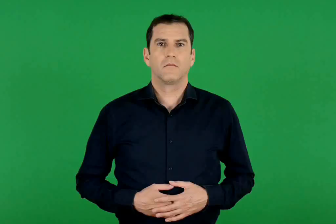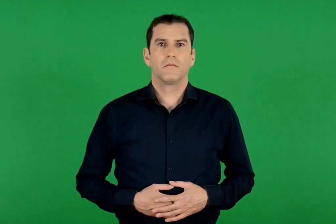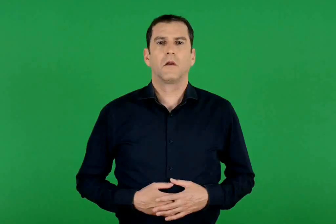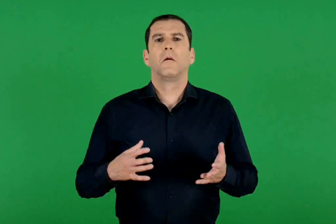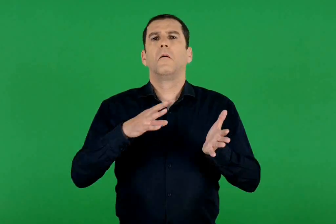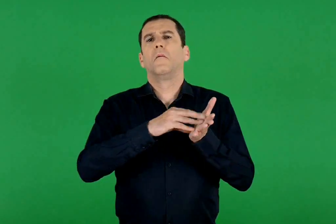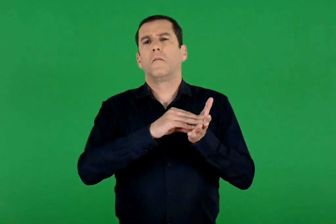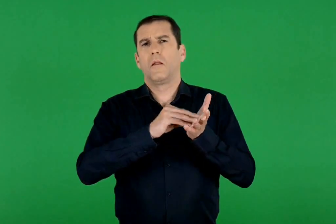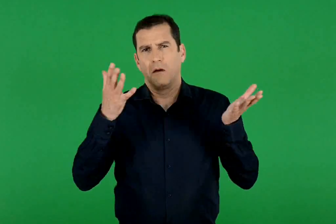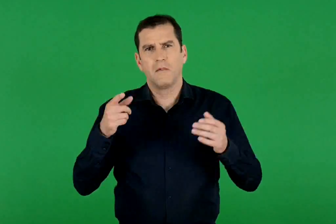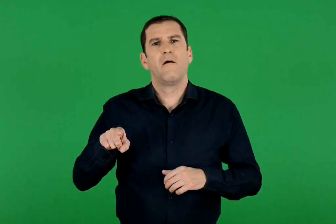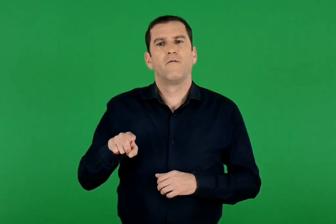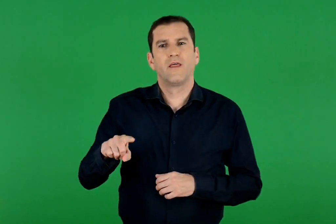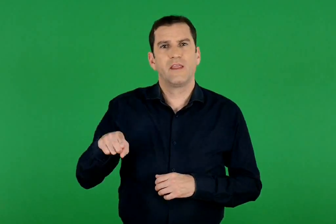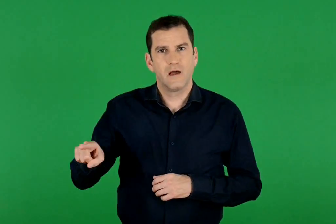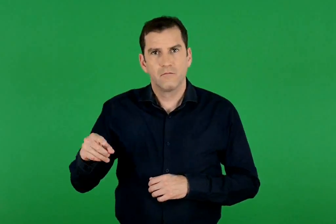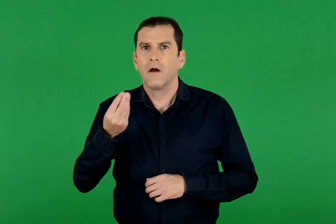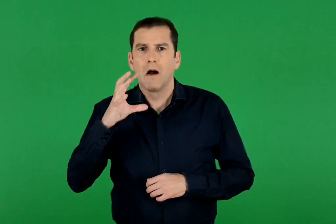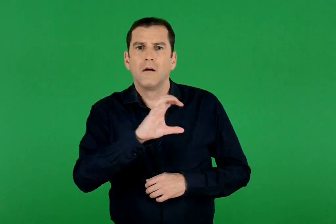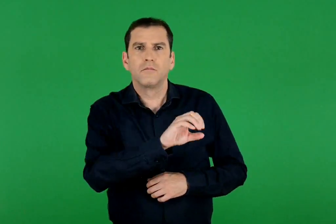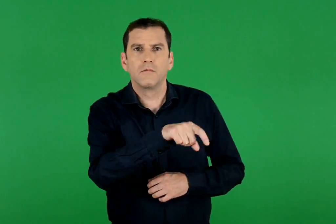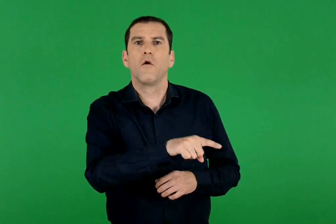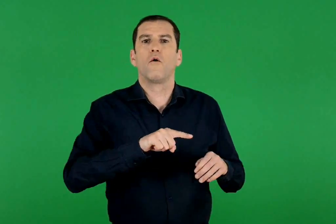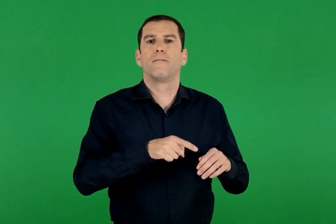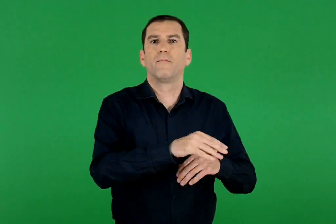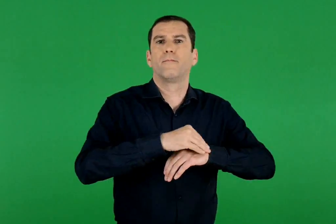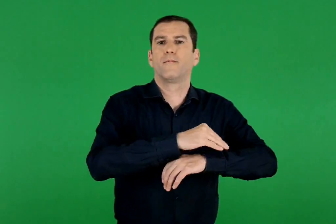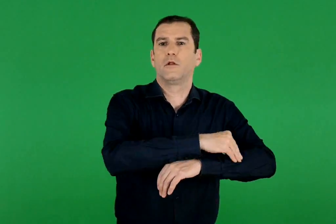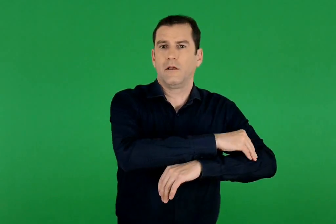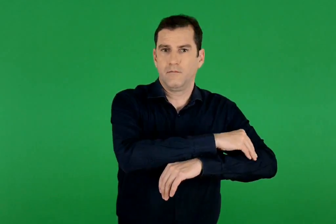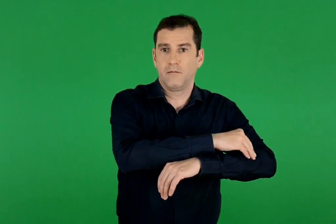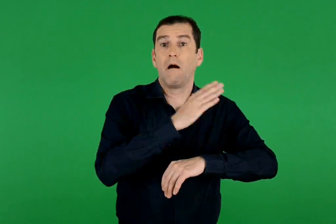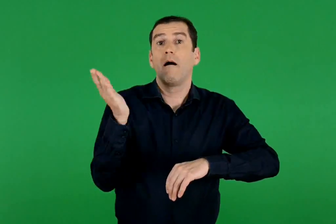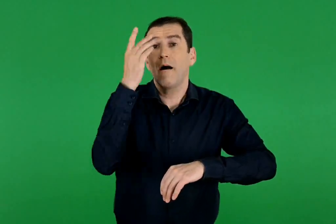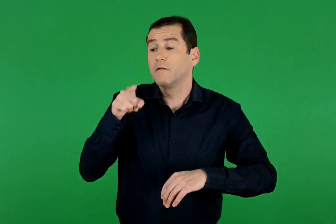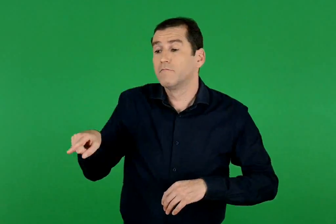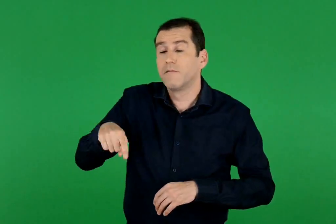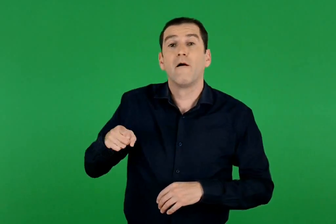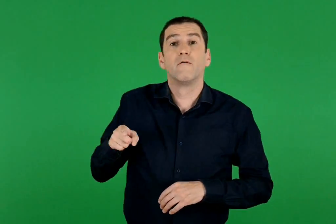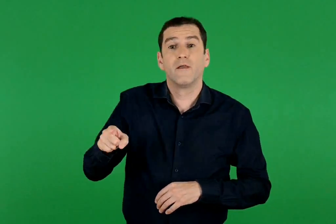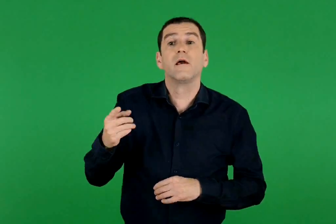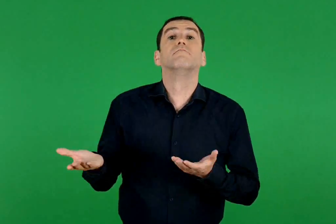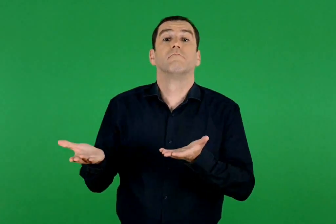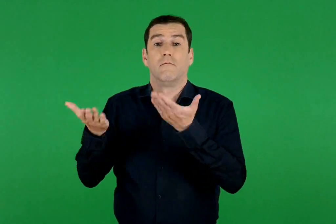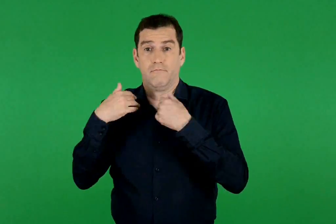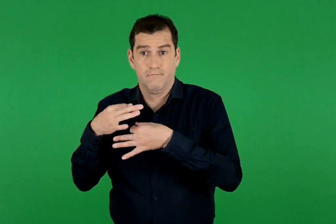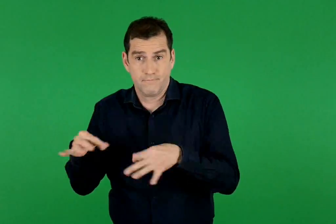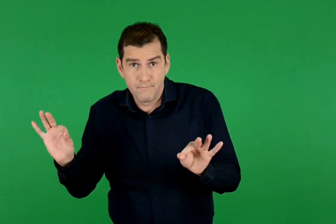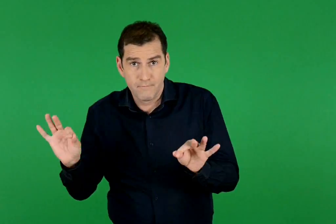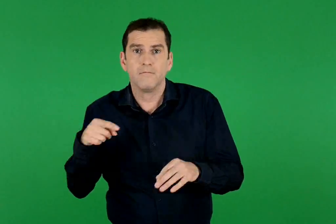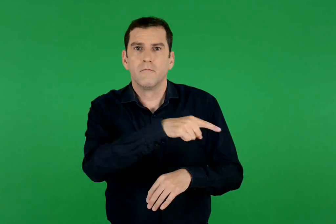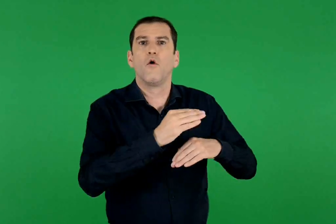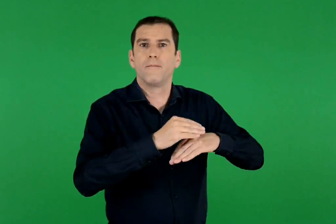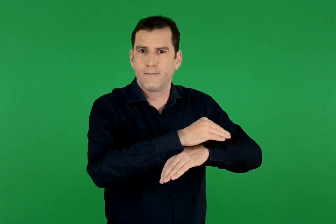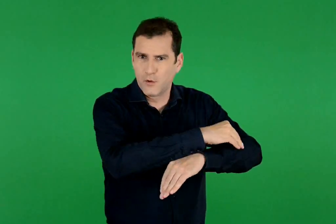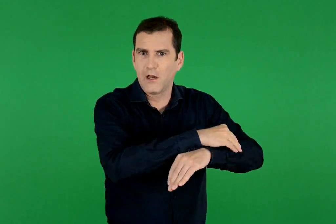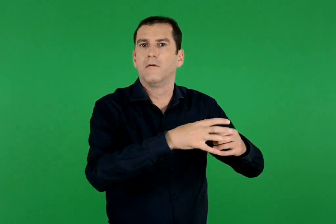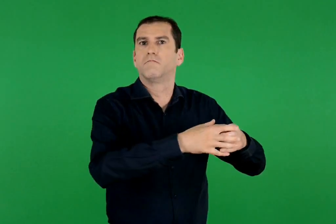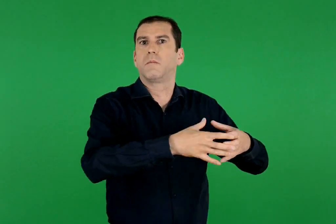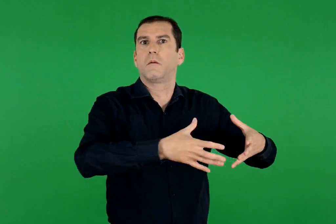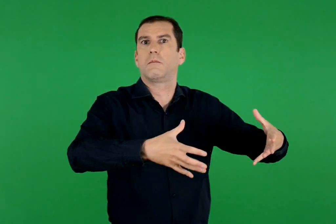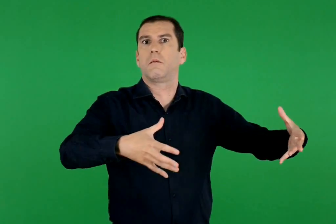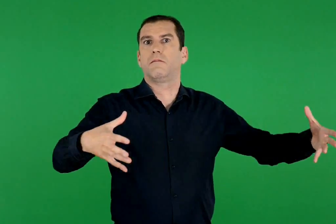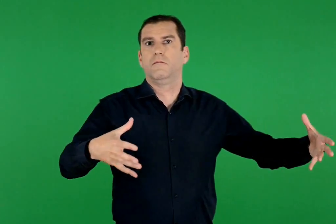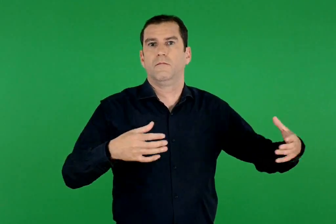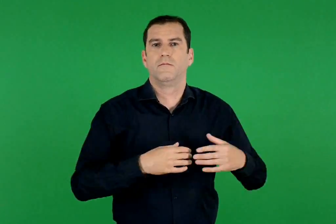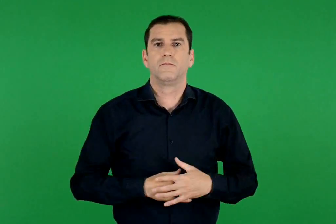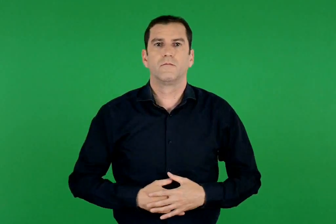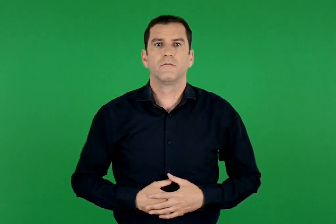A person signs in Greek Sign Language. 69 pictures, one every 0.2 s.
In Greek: για παράδειγμα , τα φίδια τρώνε τα ποντίκια. αν λείψουν τα φίδια , τότε τα ποντίκια θα γίνουν πάρα πολλά
